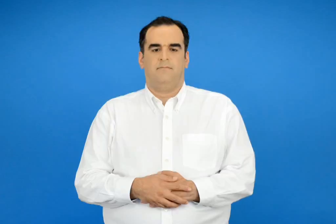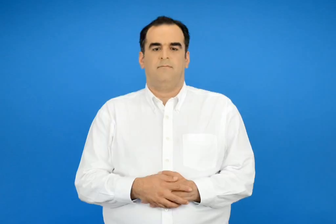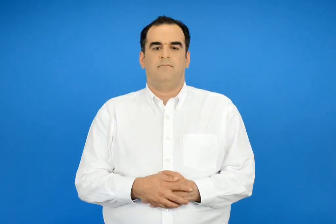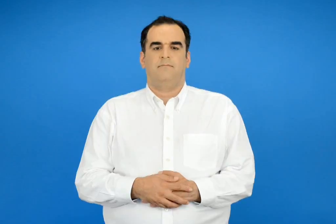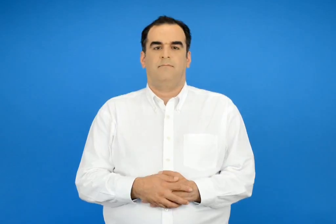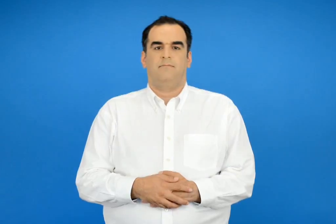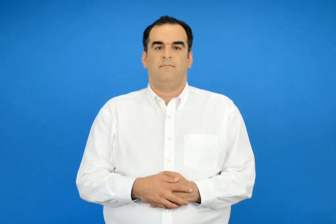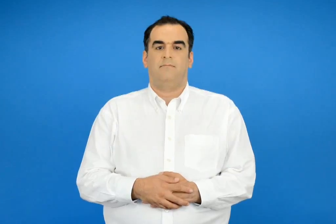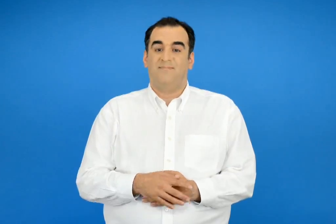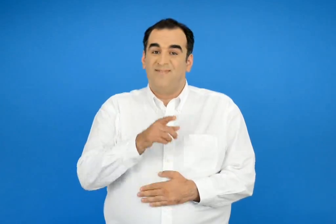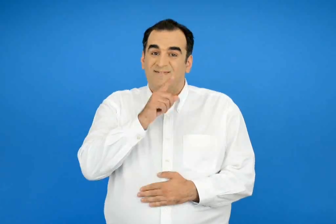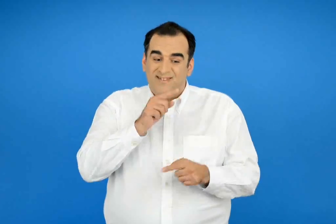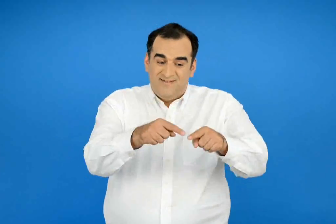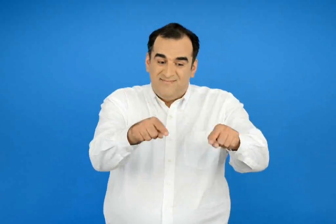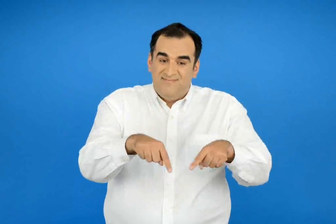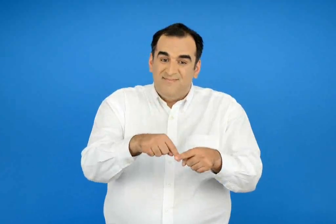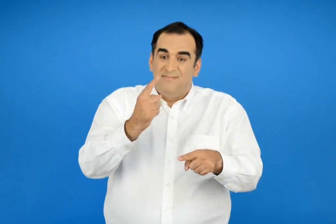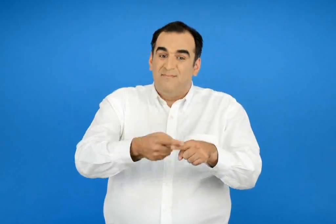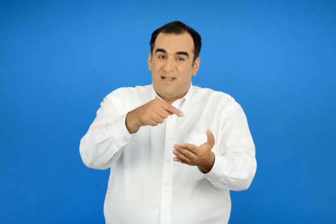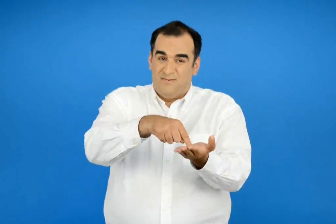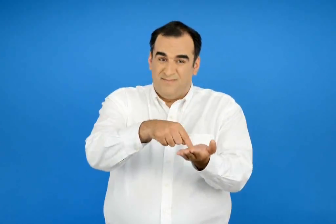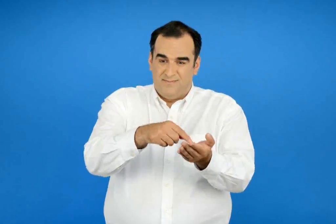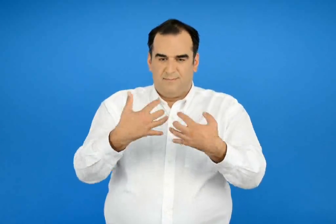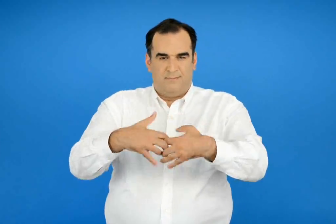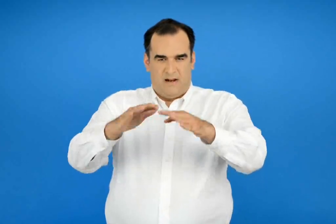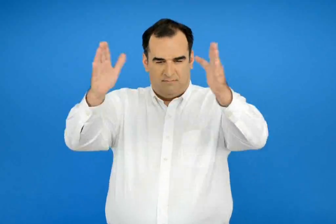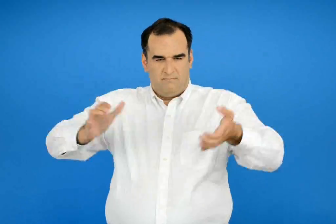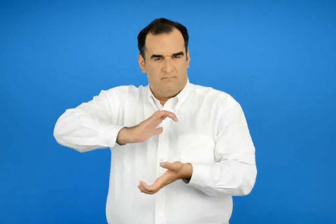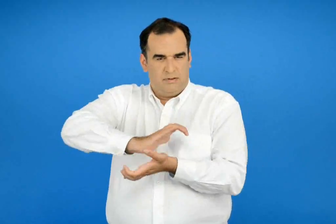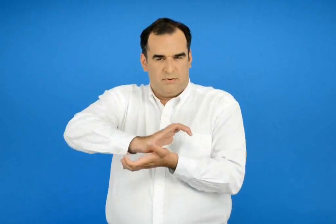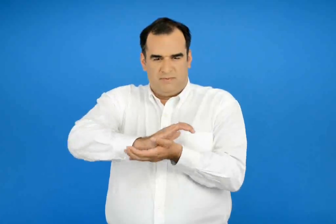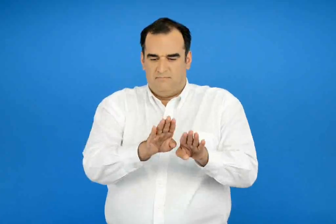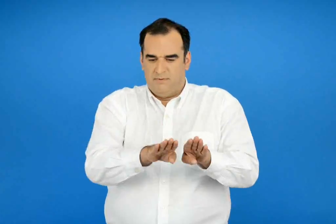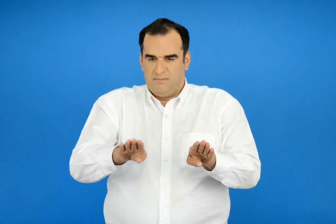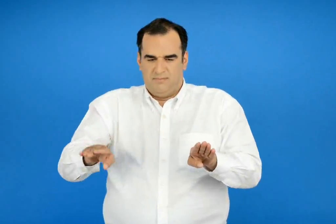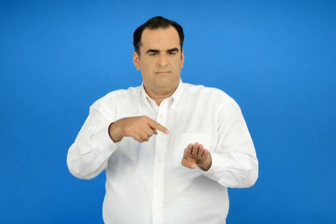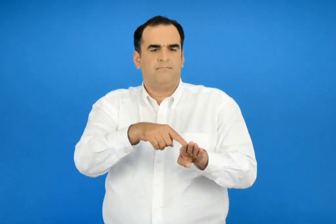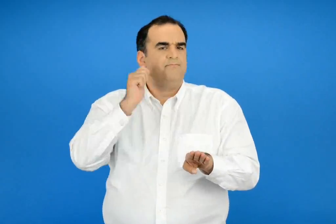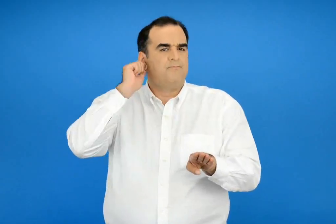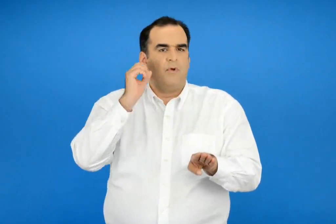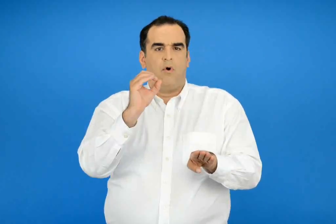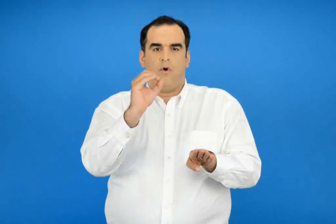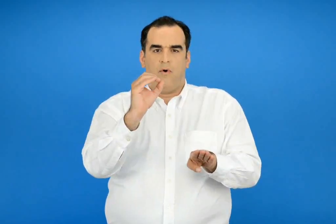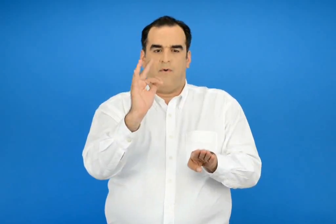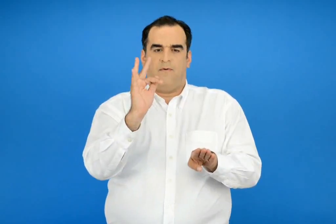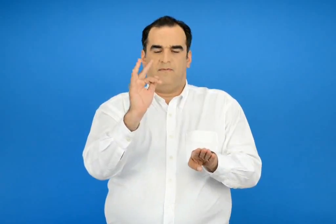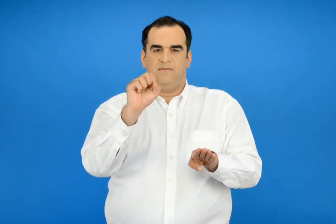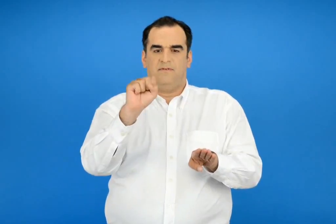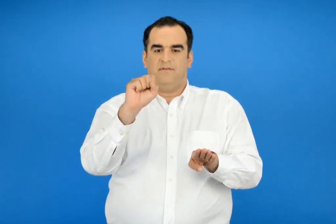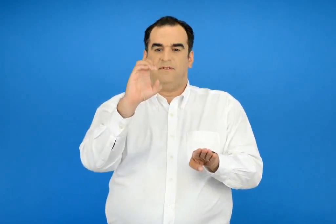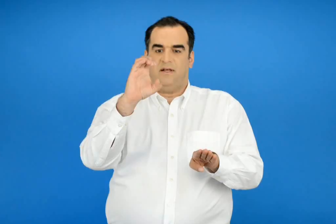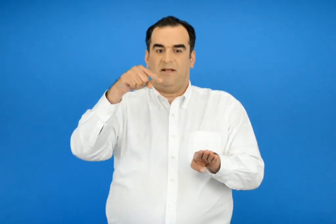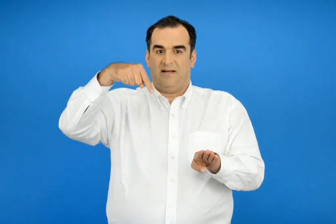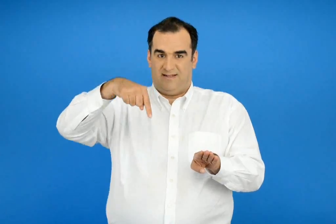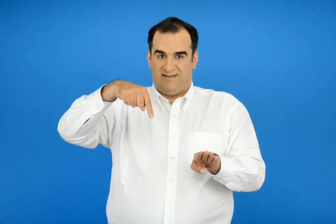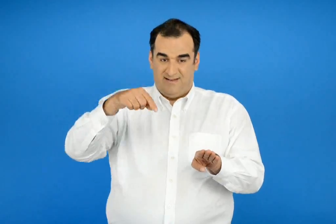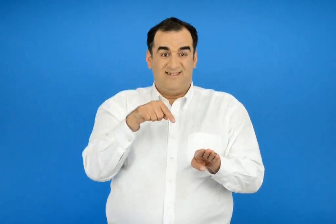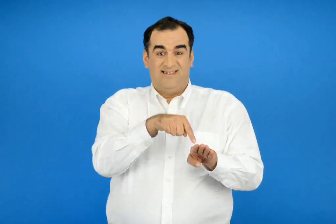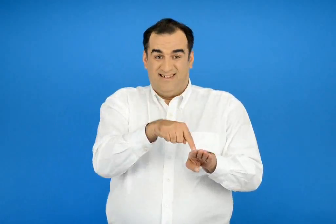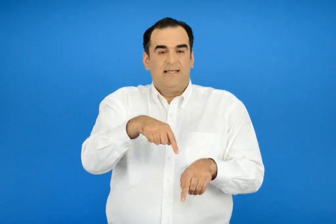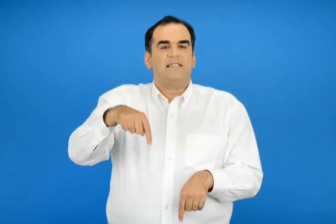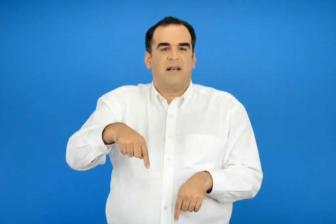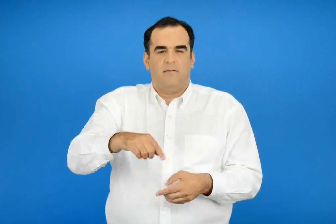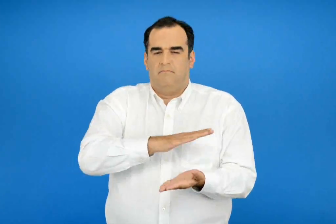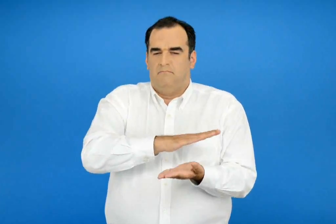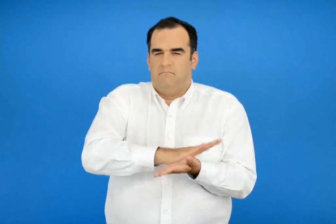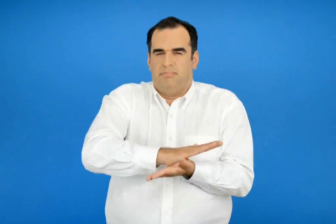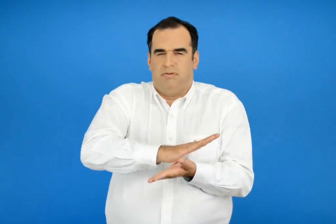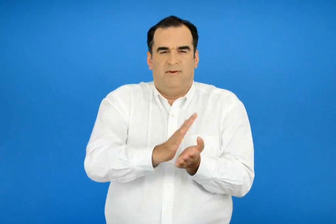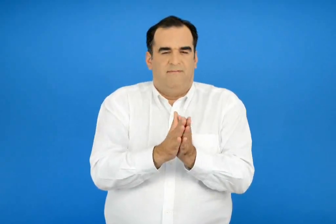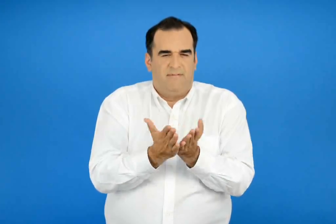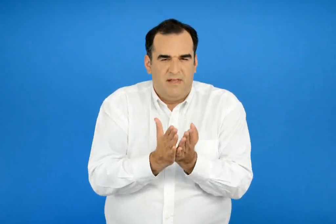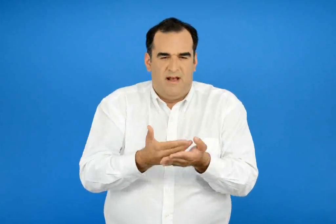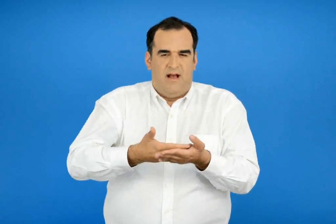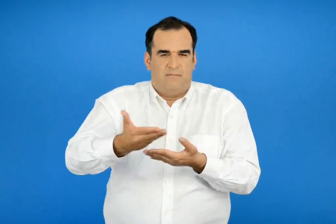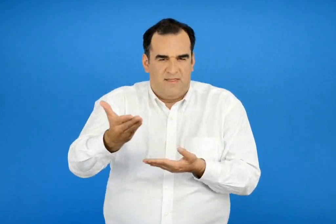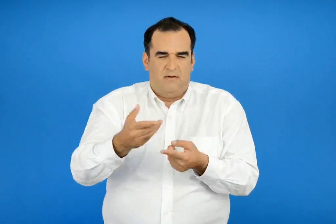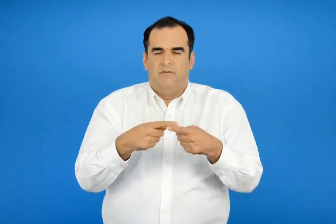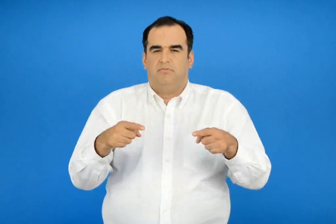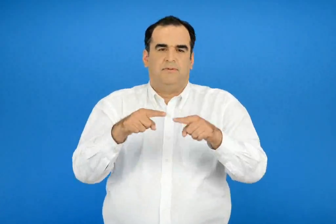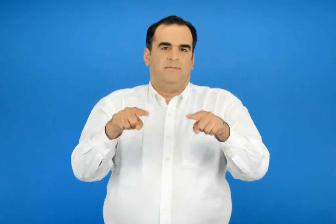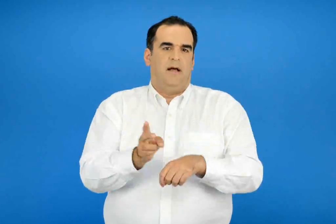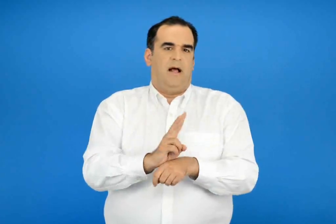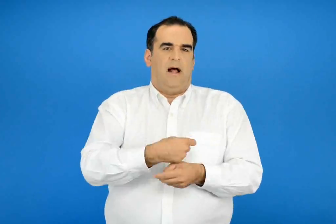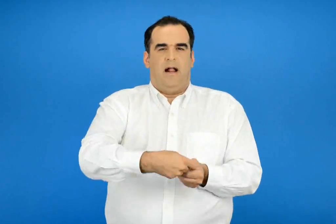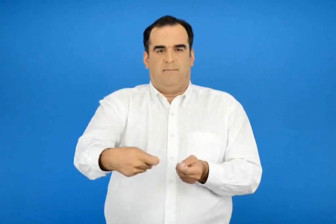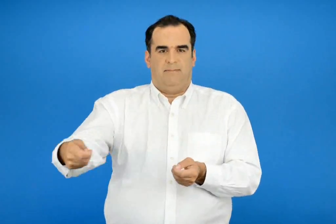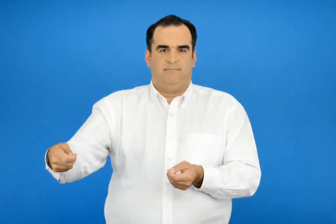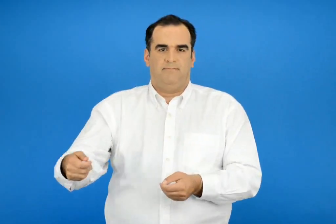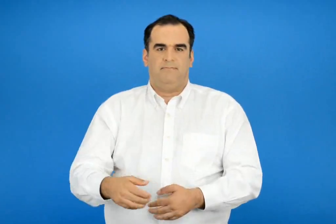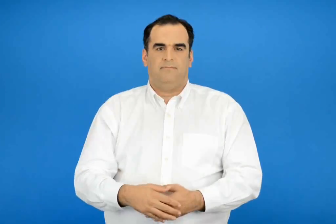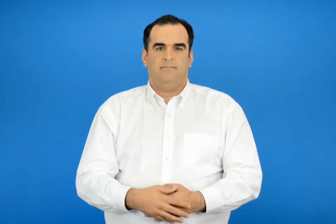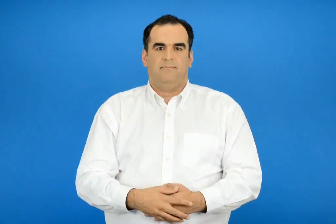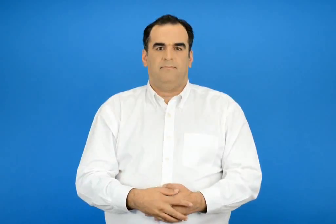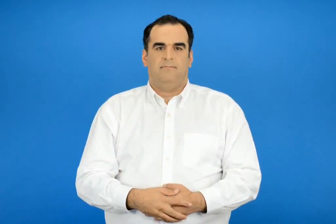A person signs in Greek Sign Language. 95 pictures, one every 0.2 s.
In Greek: αυτές οι πλάκες μπαίνουν στην τυπογραφική μηχανή τις μηχανές οφσετ που τυπώνουν σήμερα τα βιβλία τις εφημερίδες και όλα τα έντυπα
